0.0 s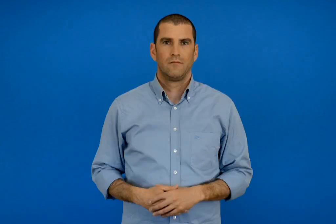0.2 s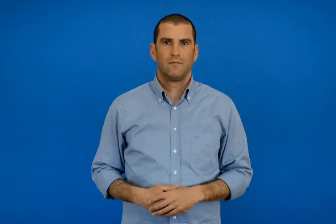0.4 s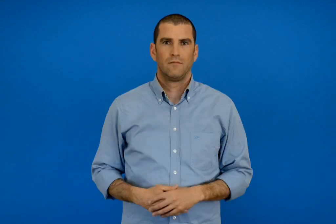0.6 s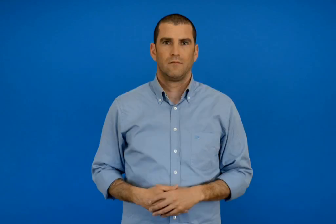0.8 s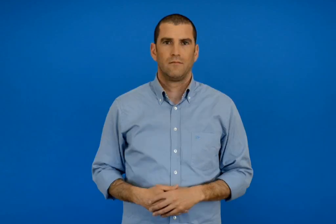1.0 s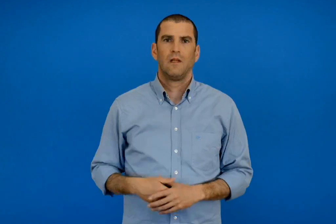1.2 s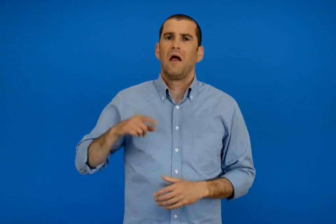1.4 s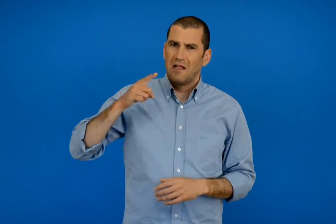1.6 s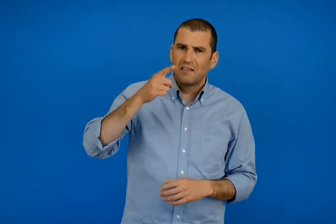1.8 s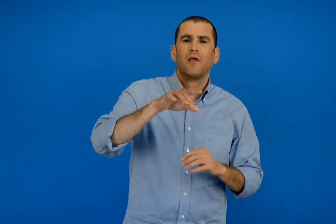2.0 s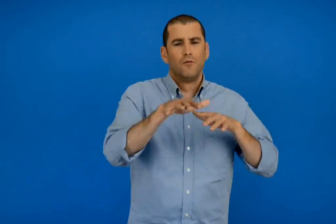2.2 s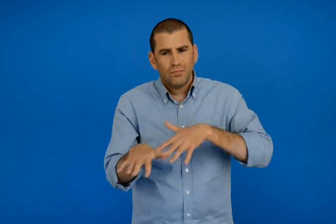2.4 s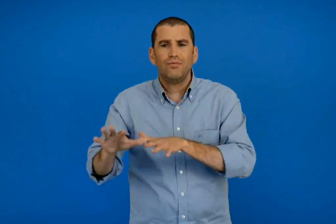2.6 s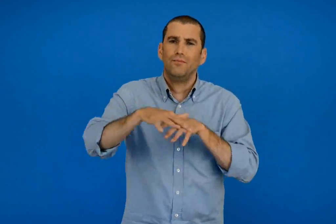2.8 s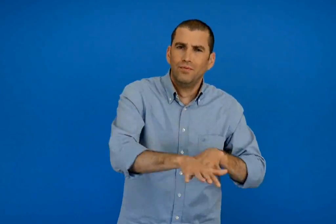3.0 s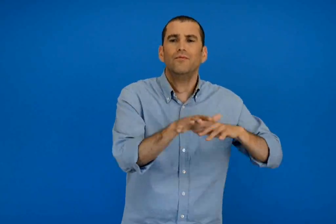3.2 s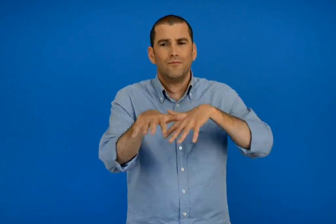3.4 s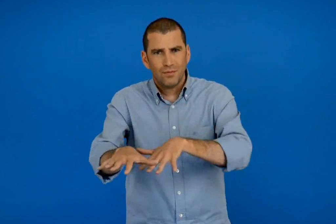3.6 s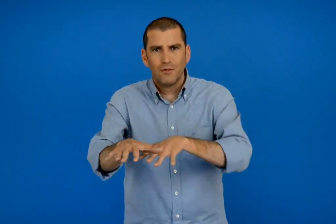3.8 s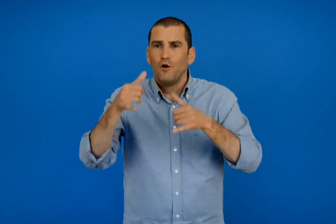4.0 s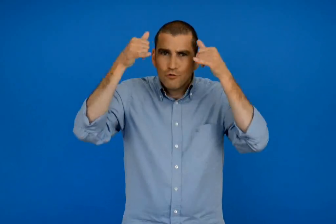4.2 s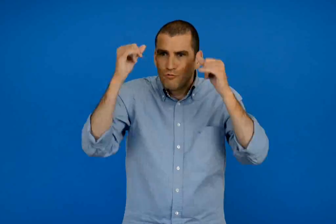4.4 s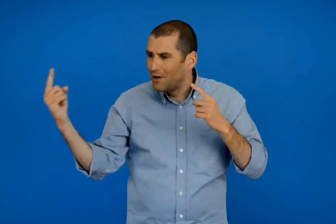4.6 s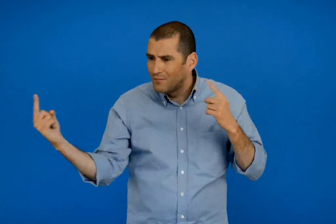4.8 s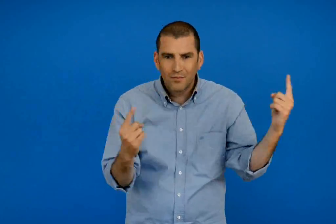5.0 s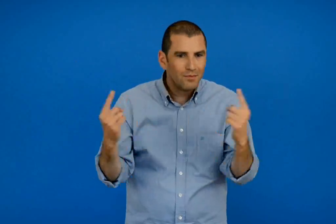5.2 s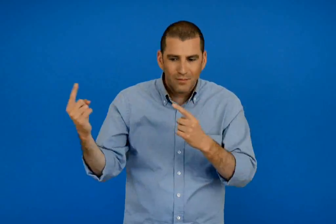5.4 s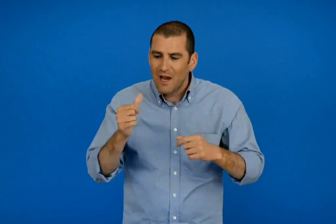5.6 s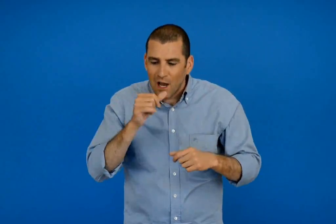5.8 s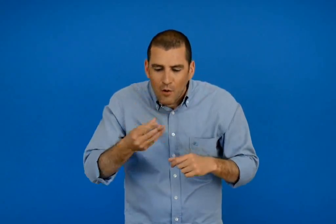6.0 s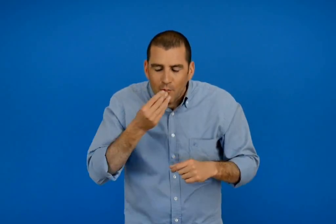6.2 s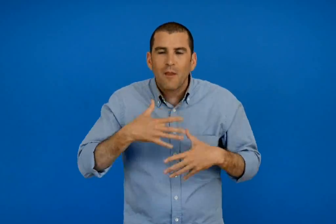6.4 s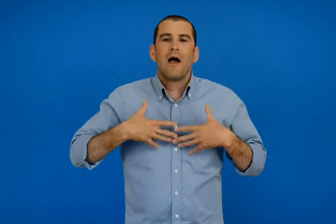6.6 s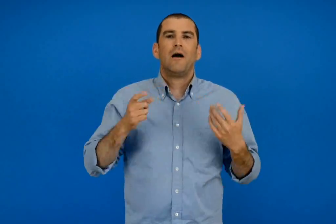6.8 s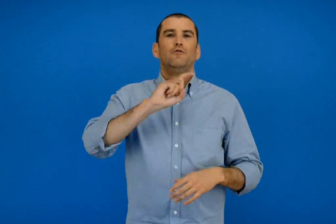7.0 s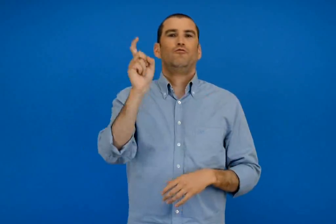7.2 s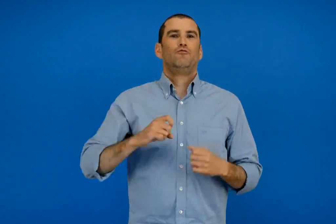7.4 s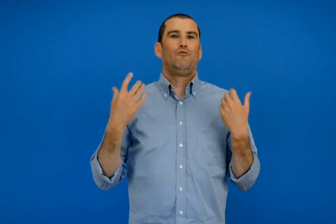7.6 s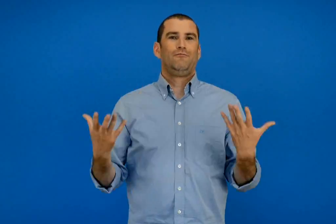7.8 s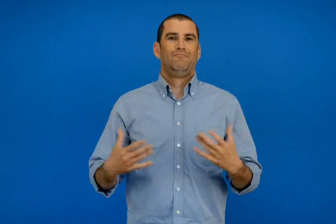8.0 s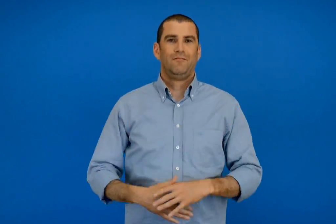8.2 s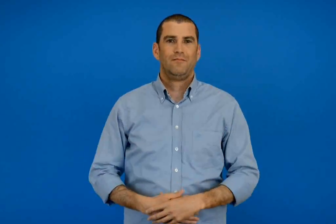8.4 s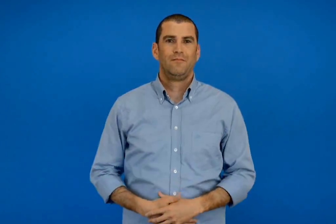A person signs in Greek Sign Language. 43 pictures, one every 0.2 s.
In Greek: ταξίδευε ταξίδευε έδινε ζωή στα ζώα που έρχονταν κοντά του για να πιούν νερό
